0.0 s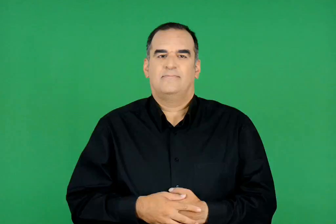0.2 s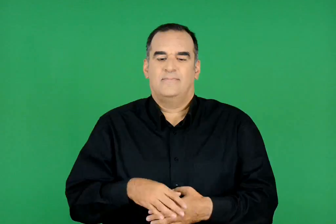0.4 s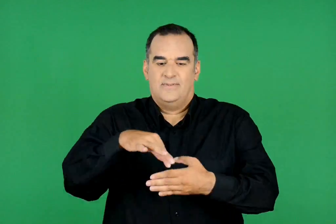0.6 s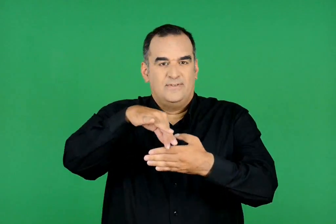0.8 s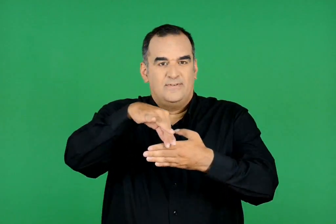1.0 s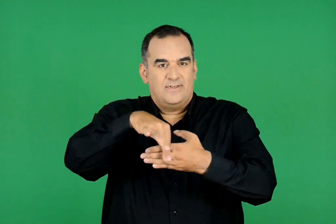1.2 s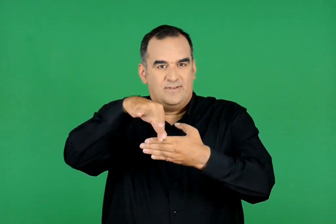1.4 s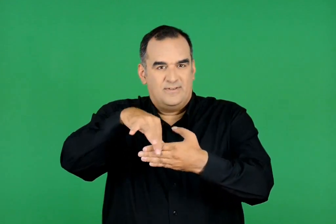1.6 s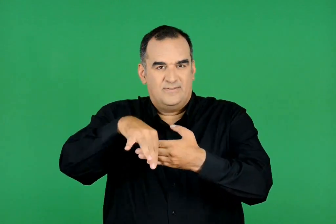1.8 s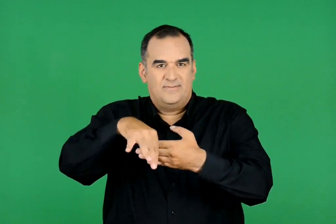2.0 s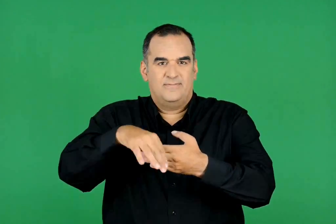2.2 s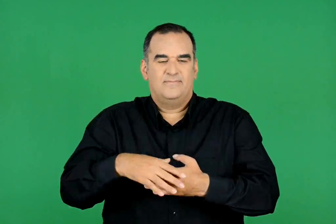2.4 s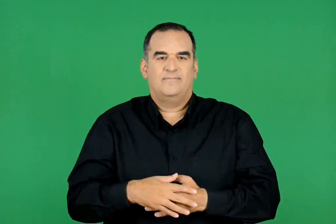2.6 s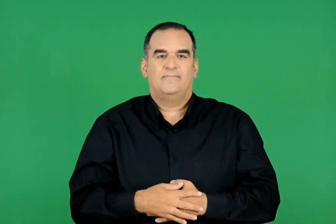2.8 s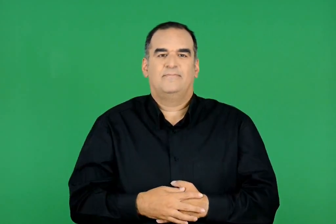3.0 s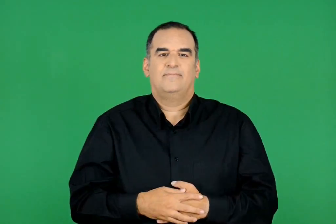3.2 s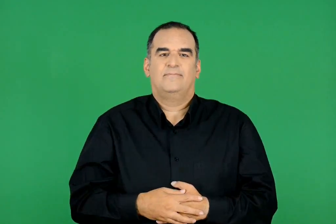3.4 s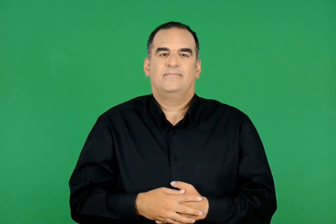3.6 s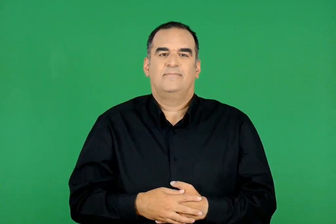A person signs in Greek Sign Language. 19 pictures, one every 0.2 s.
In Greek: συνδετήρας
